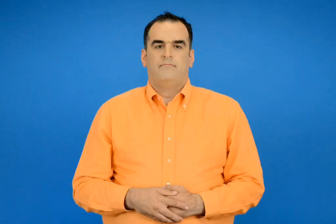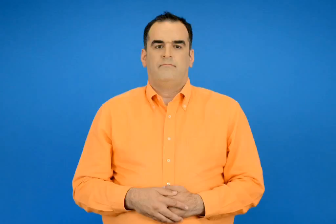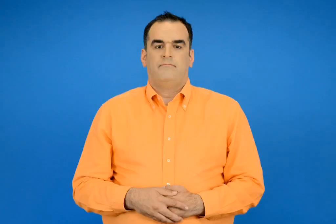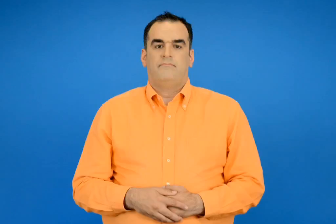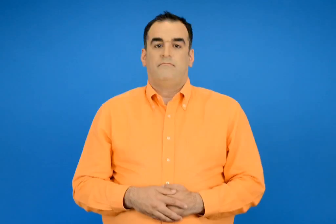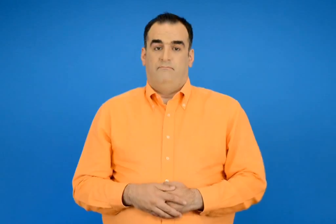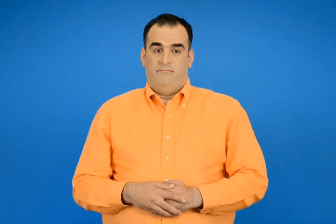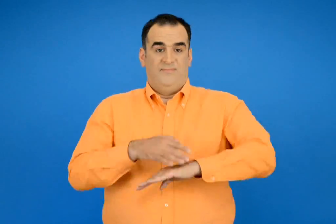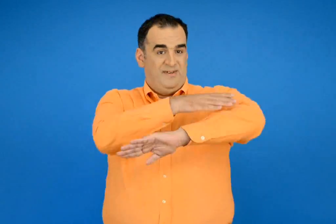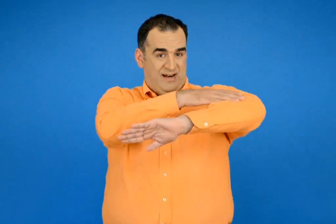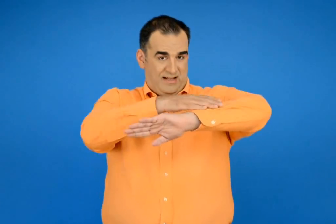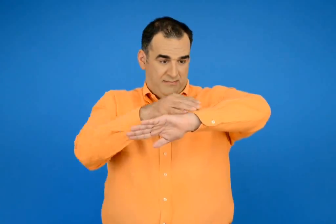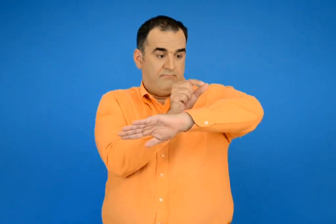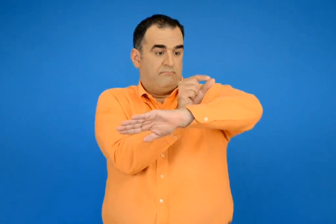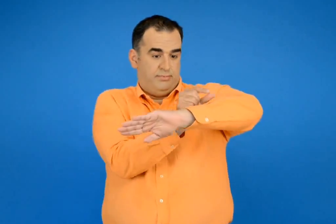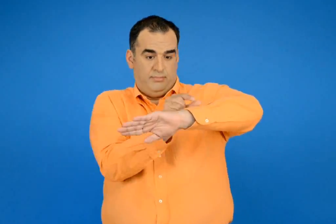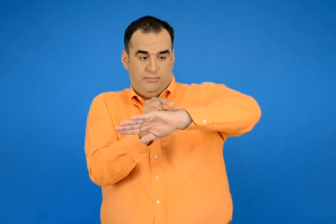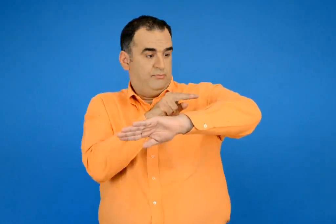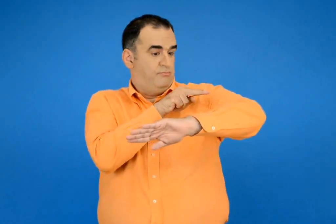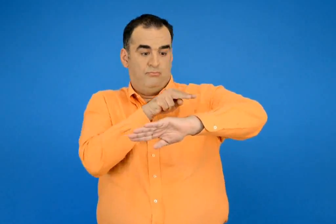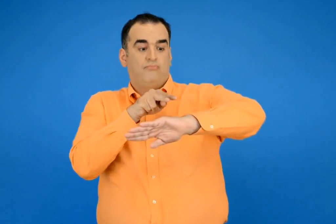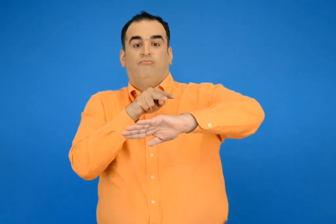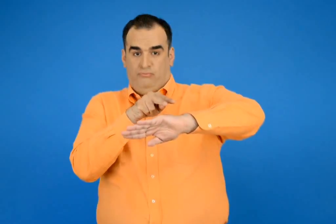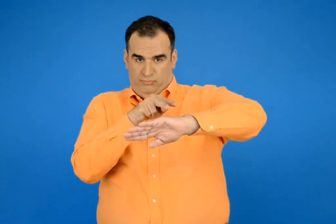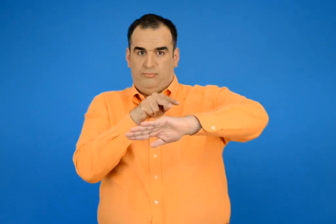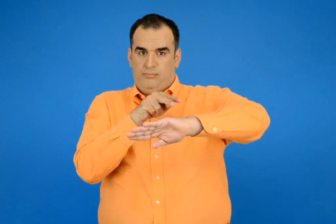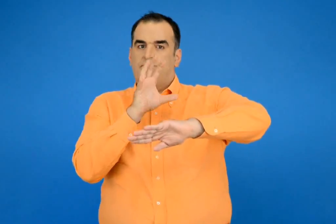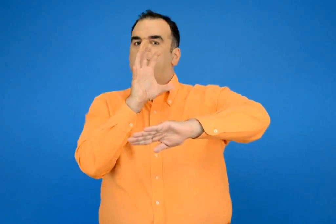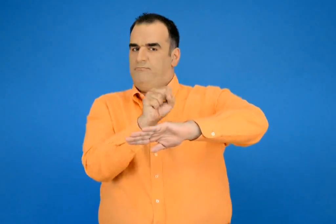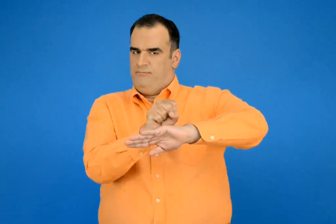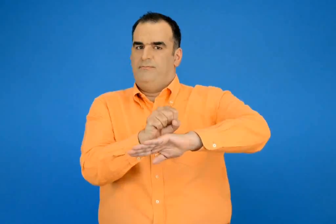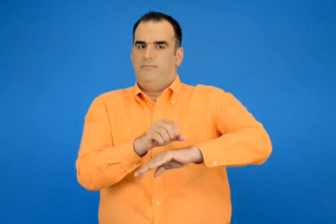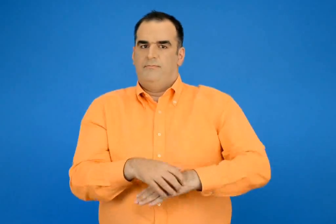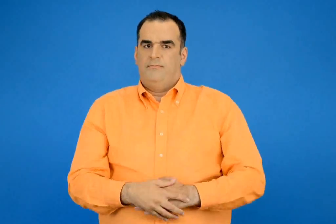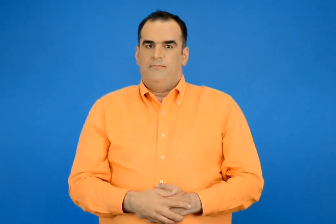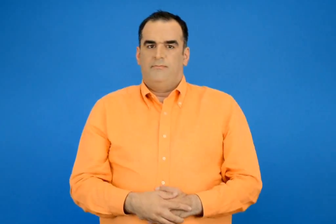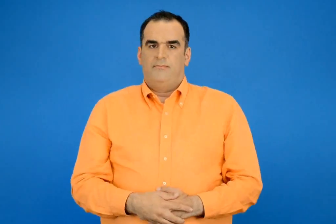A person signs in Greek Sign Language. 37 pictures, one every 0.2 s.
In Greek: μετρώ με τον χάρακα και ελέγχω την εκτίμηση μου
